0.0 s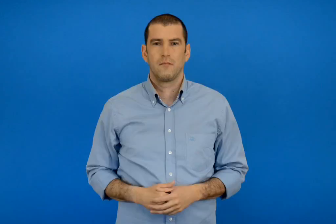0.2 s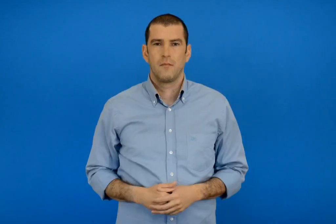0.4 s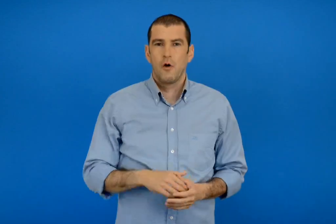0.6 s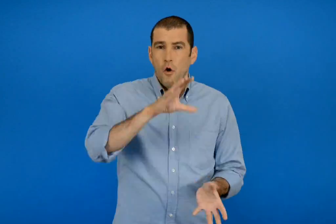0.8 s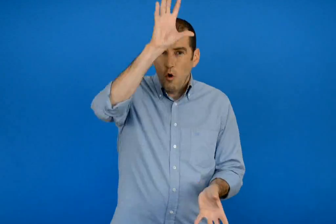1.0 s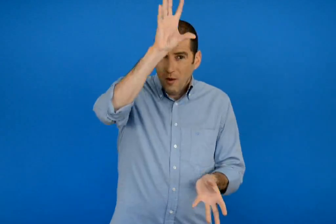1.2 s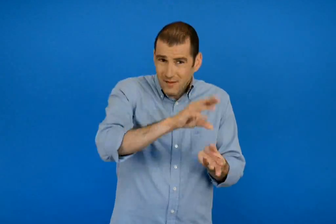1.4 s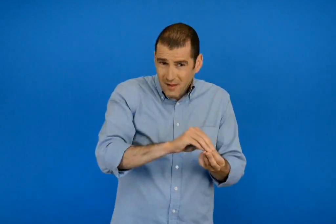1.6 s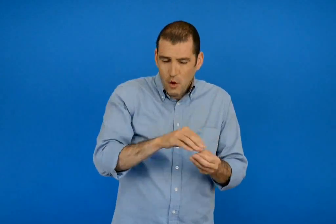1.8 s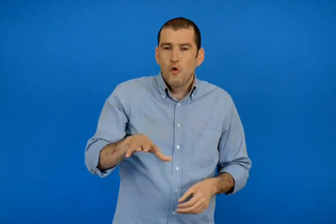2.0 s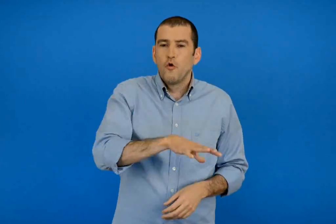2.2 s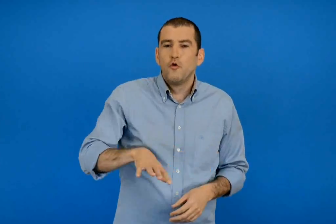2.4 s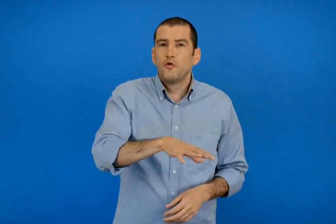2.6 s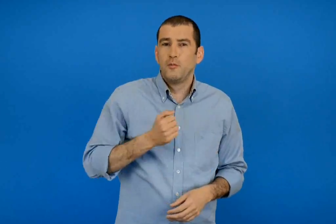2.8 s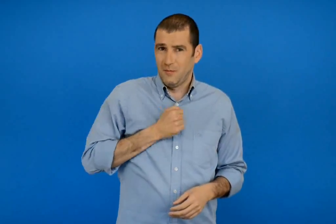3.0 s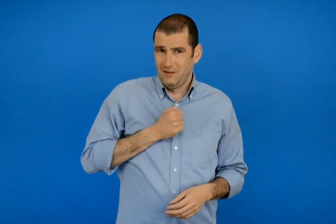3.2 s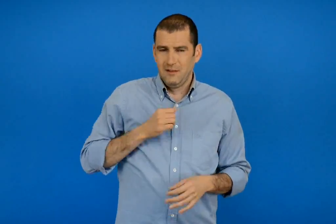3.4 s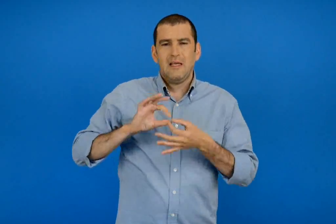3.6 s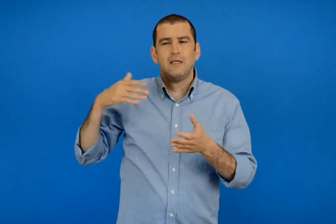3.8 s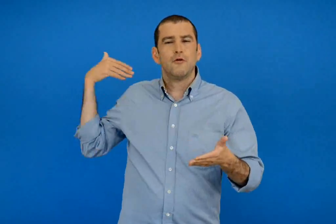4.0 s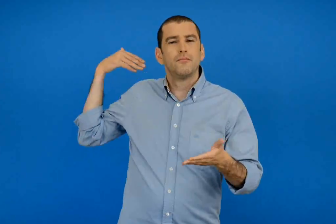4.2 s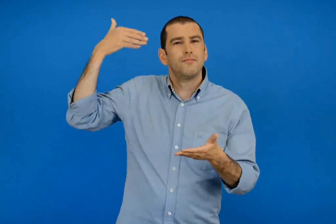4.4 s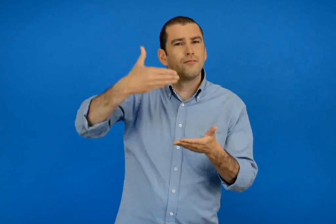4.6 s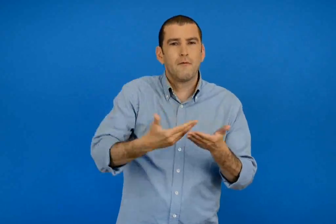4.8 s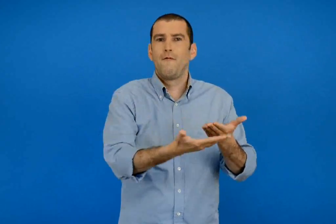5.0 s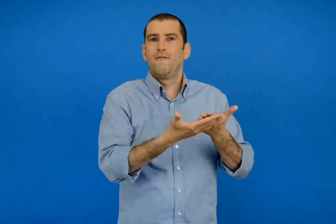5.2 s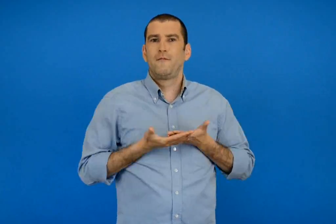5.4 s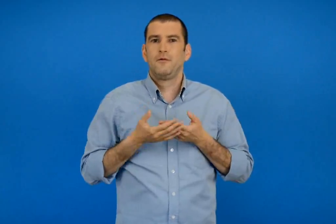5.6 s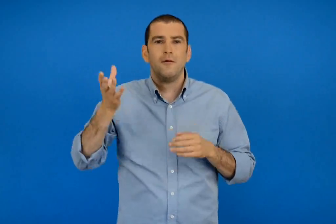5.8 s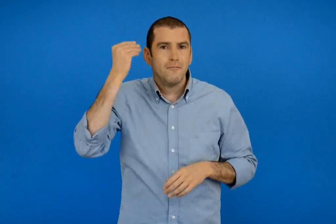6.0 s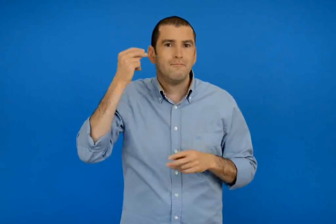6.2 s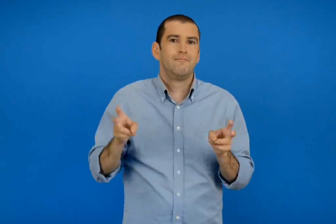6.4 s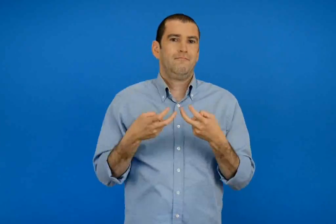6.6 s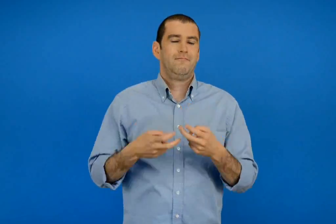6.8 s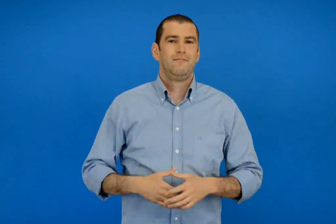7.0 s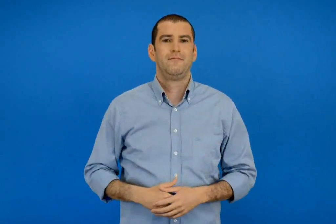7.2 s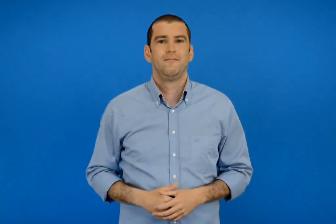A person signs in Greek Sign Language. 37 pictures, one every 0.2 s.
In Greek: όλα αυτά μας βοηθούν να γνωρίσουμε την ιστορία του τόπου μας
